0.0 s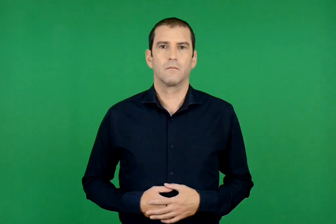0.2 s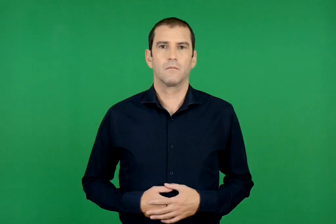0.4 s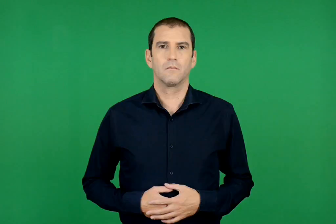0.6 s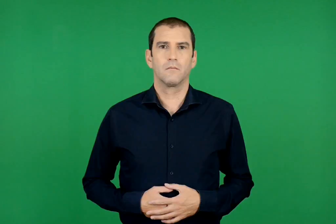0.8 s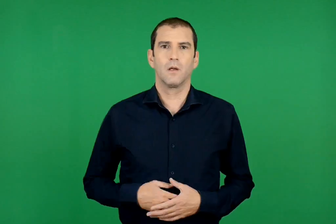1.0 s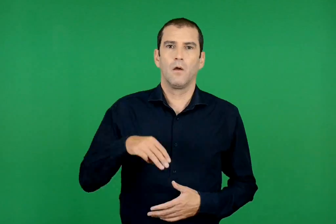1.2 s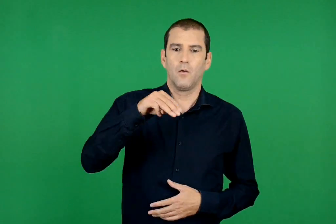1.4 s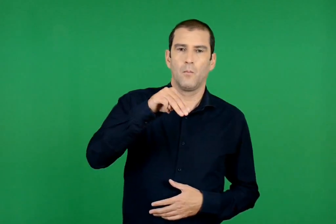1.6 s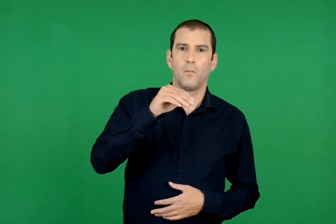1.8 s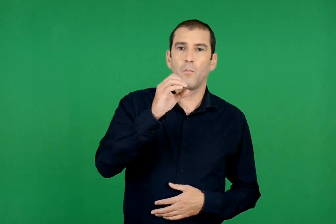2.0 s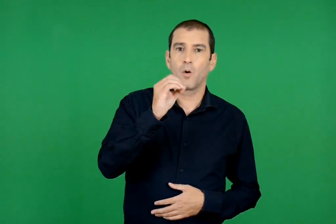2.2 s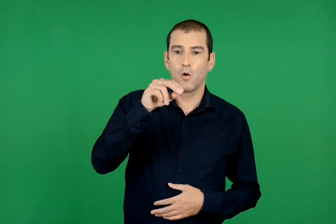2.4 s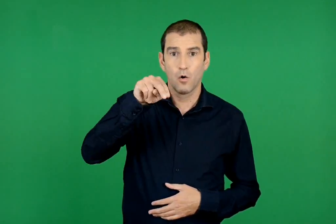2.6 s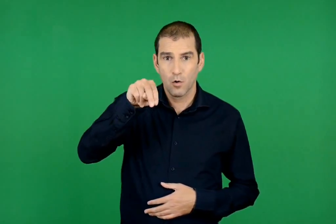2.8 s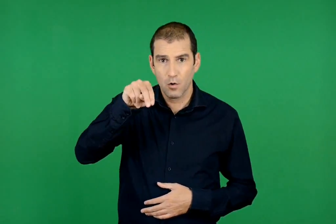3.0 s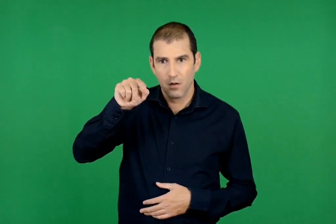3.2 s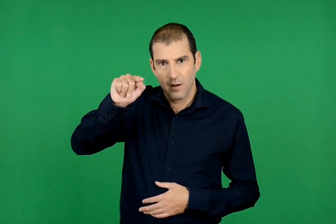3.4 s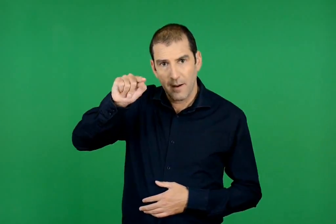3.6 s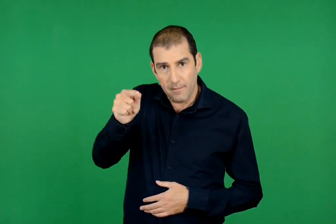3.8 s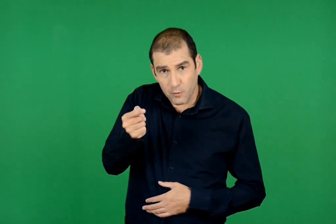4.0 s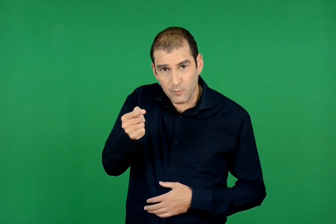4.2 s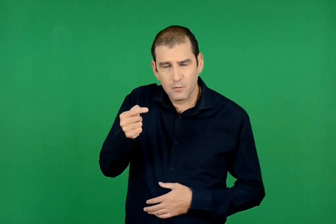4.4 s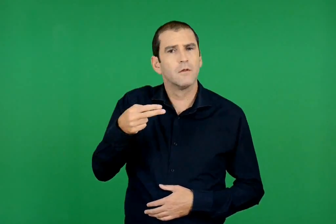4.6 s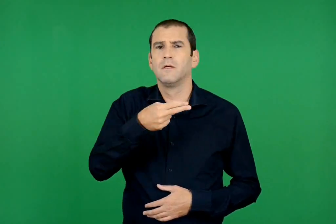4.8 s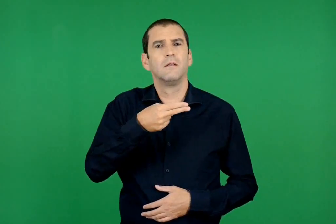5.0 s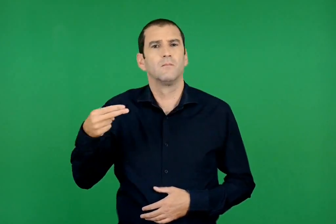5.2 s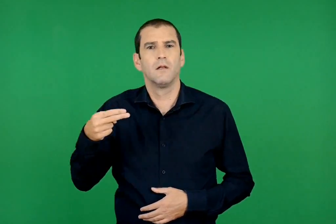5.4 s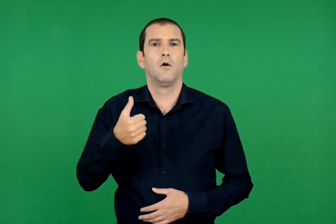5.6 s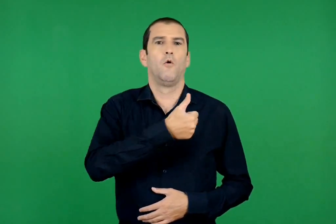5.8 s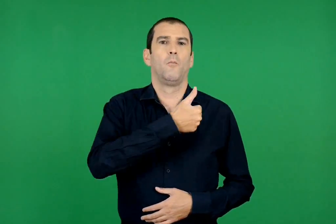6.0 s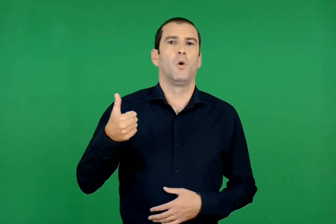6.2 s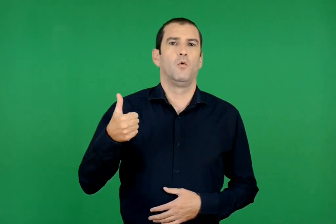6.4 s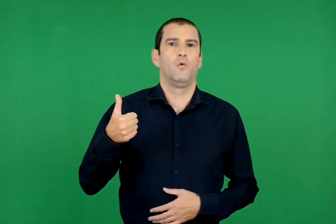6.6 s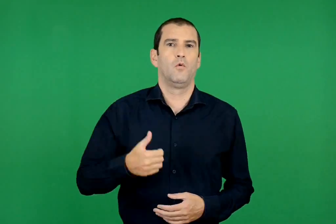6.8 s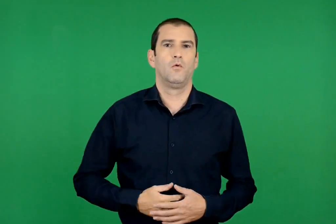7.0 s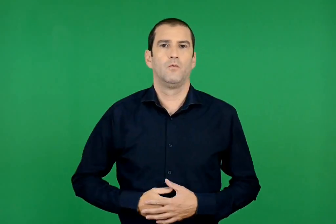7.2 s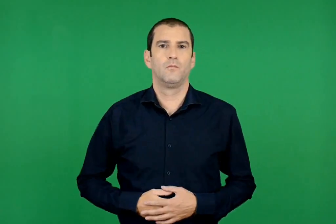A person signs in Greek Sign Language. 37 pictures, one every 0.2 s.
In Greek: μόνα μόνο
